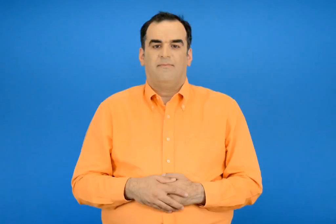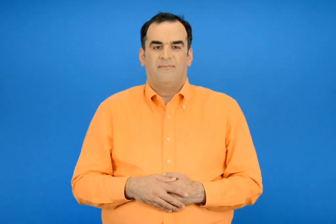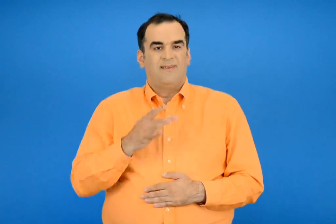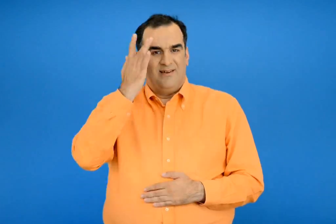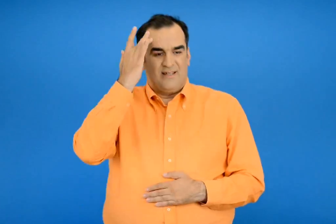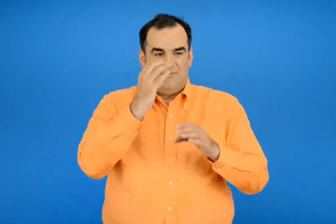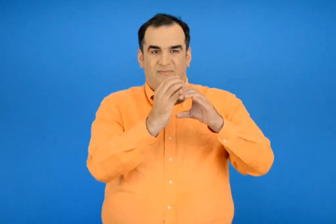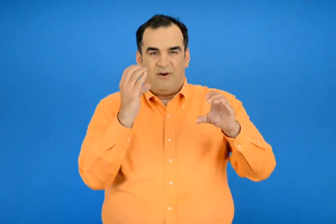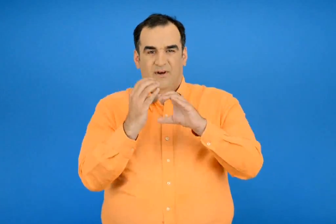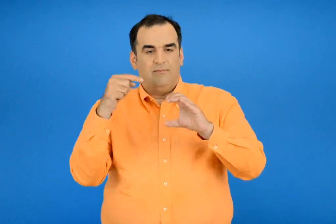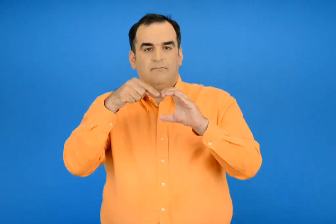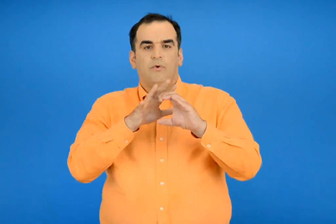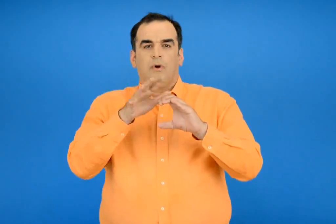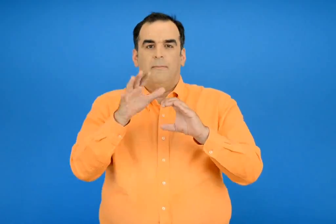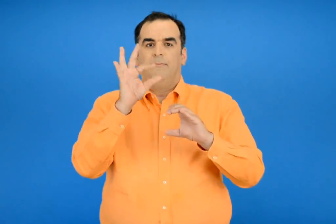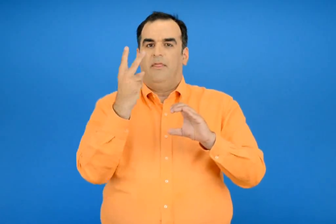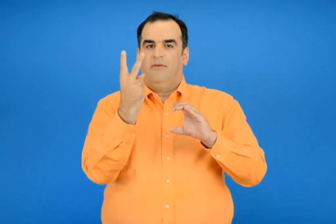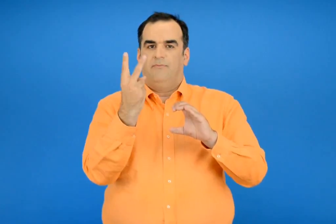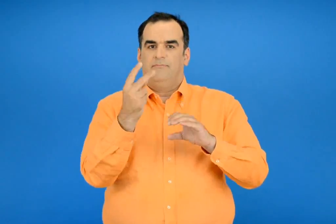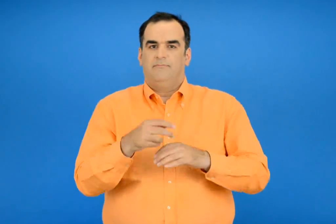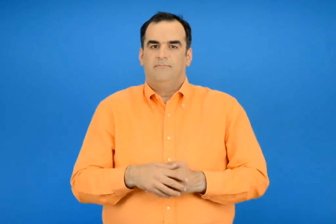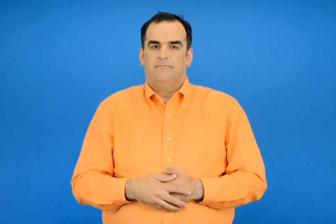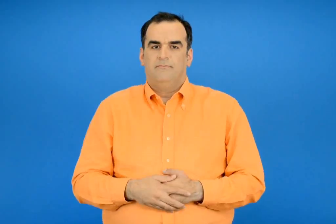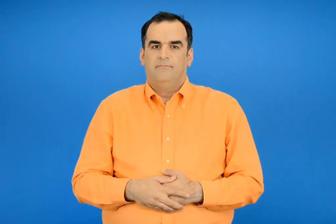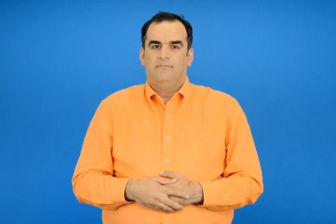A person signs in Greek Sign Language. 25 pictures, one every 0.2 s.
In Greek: σε κάθε κίτρινο χωράνε 52
